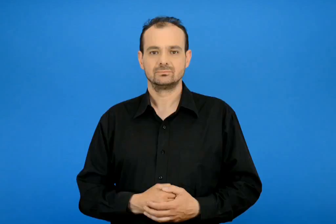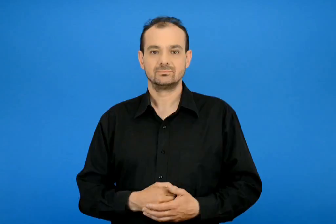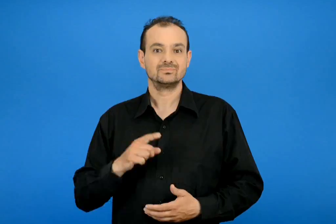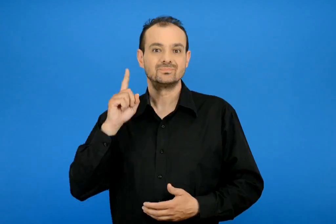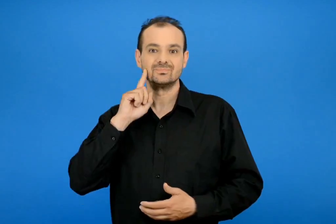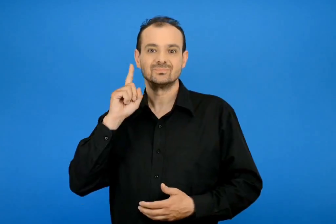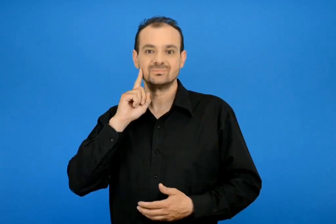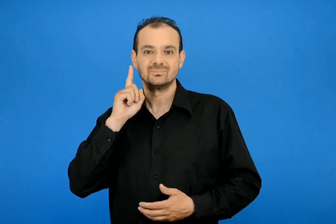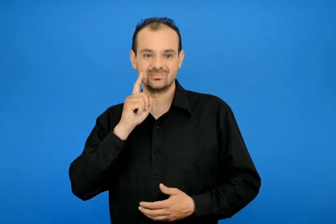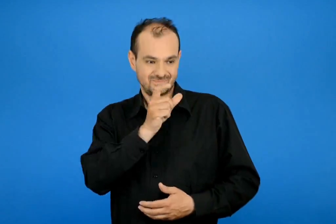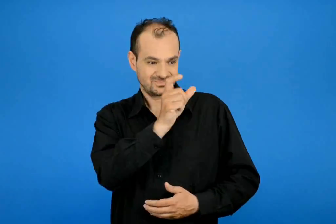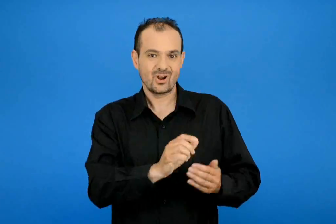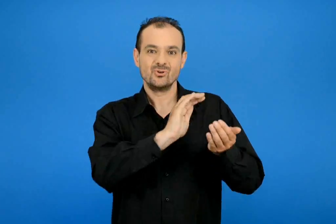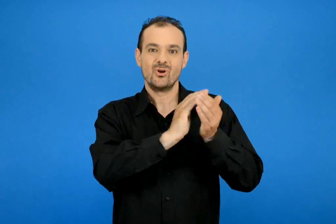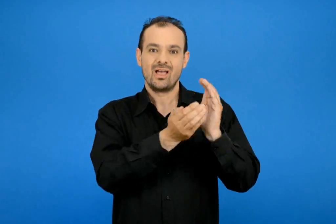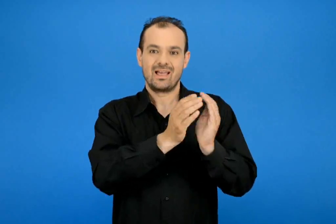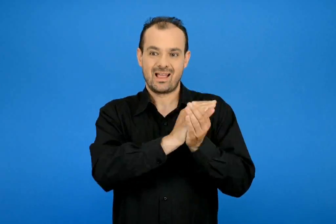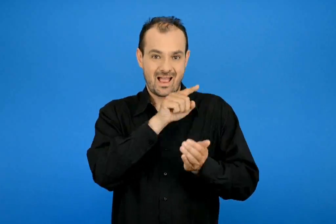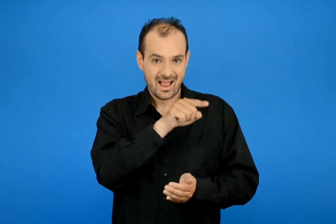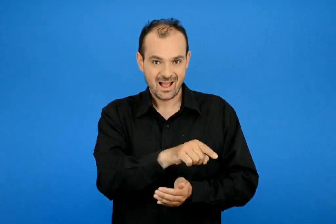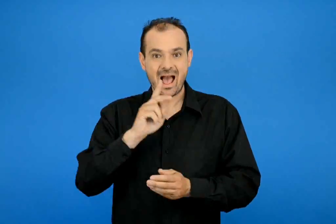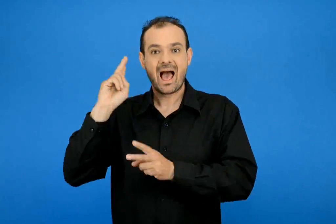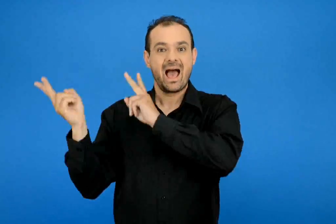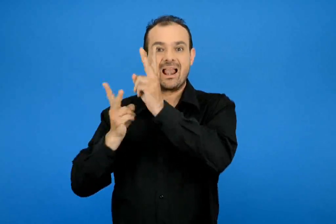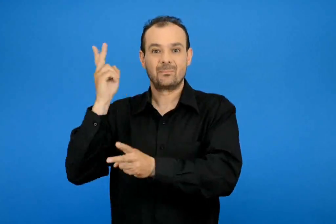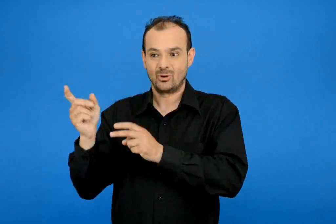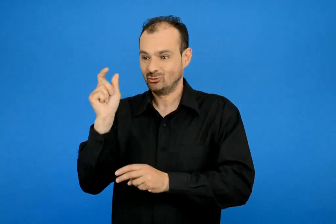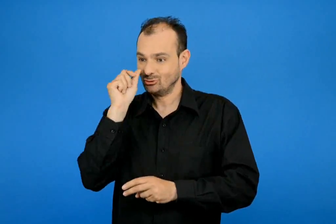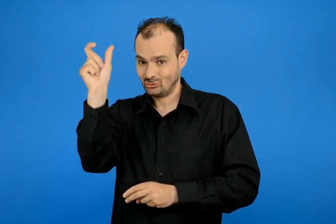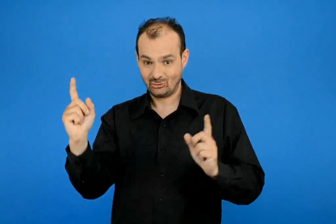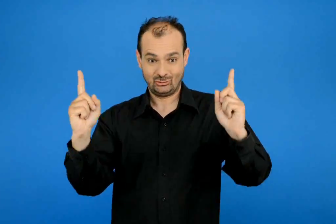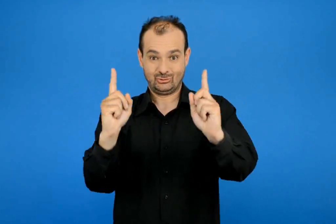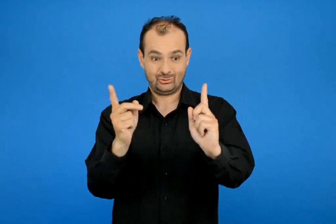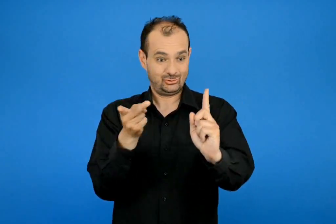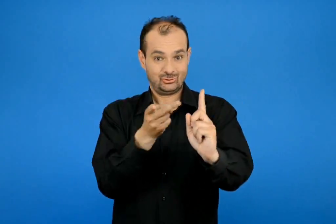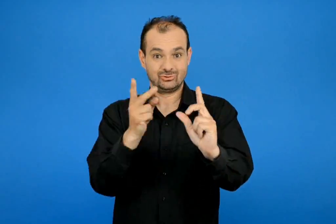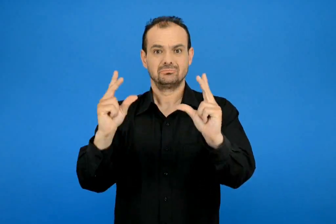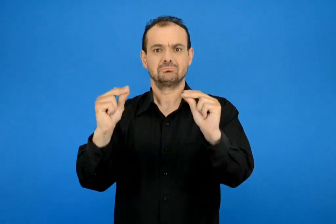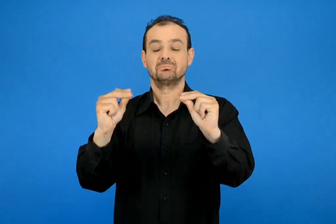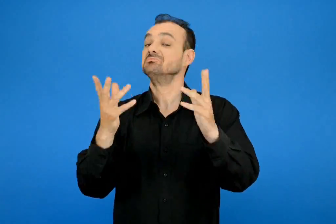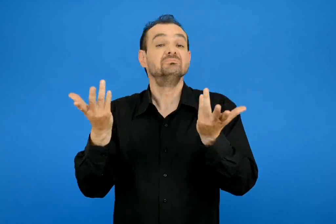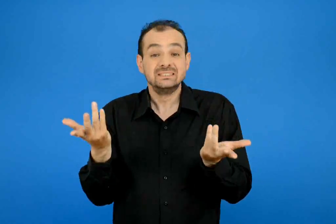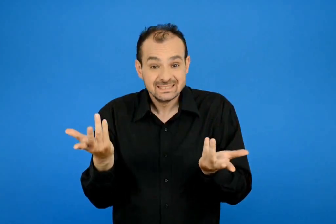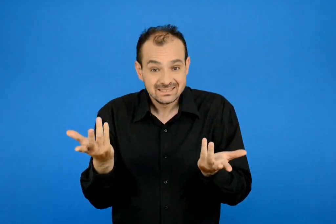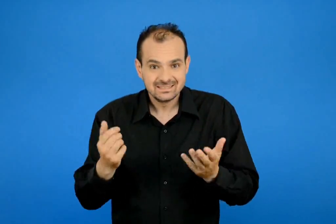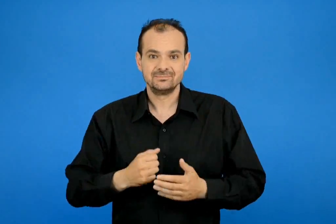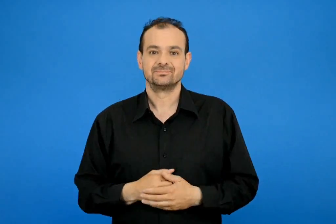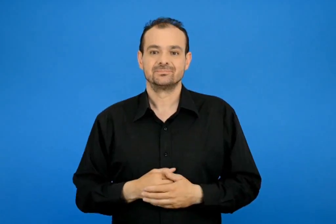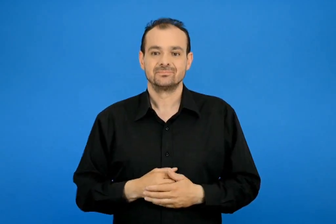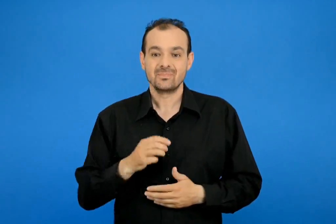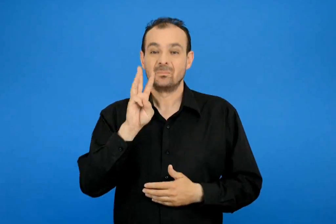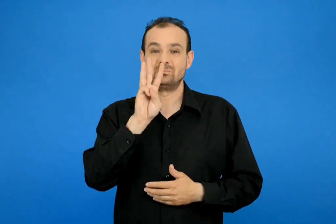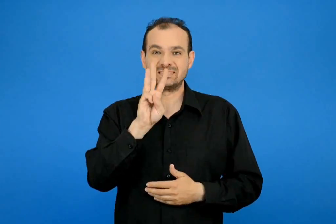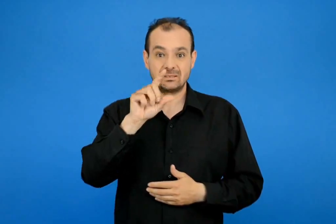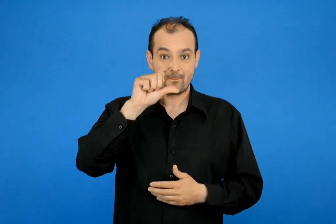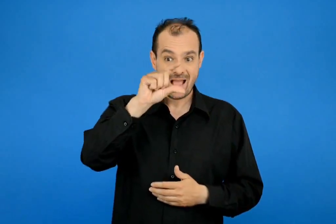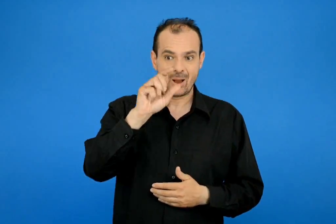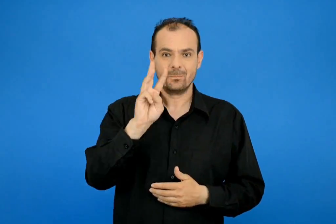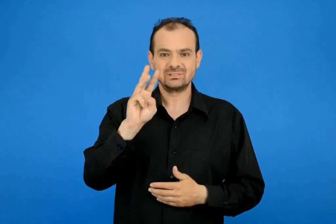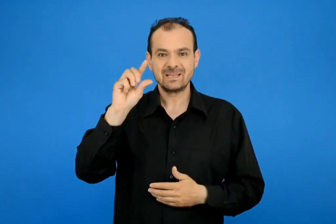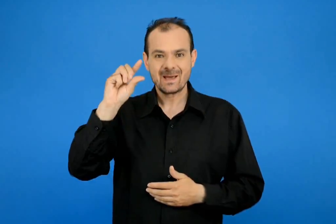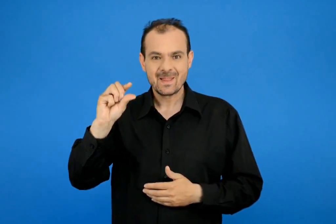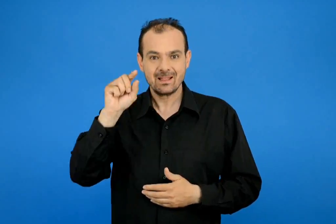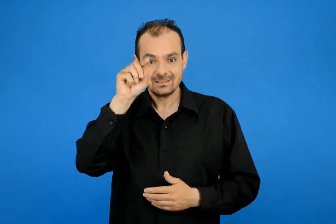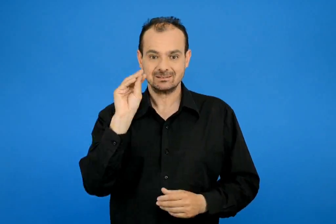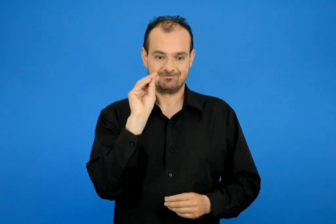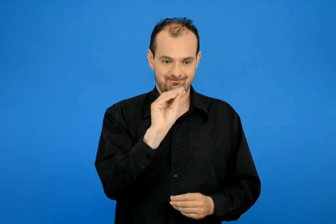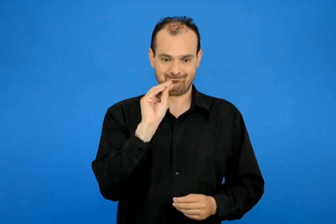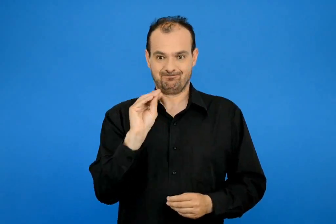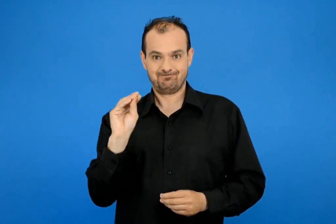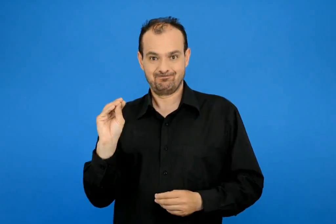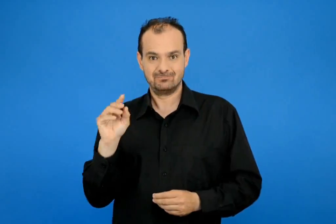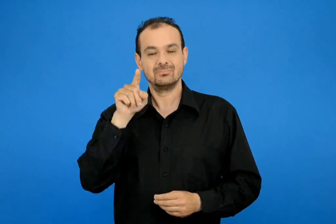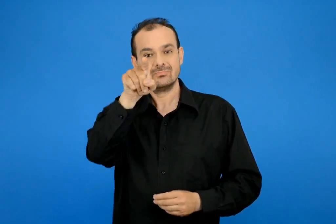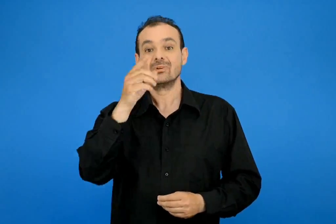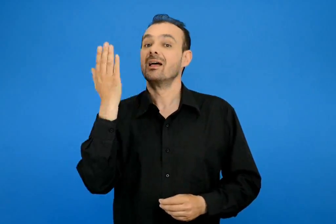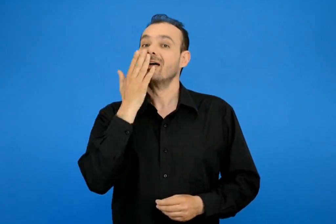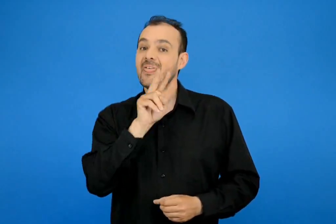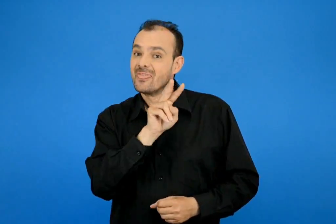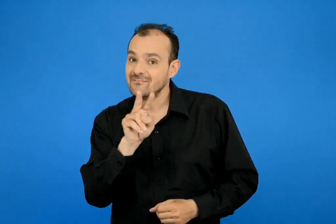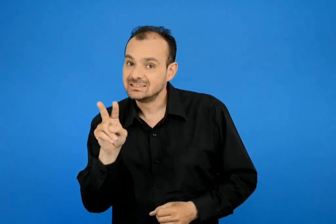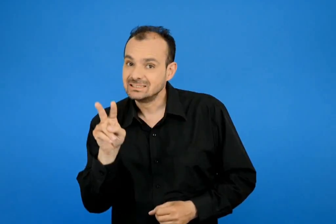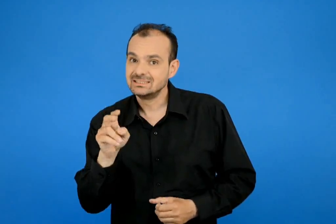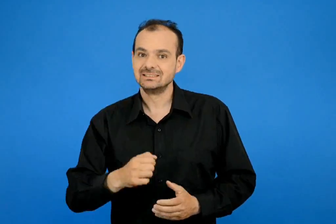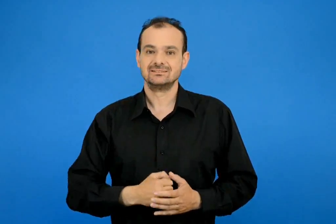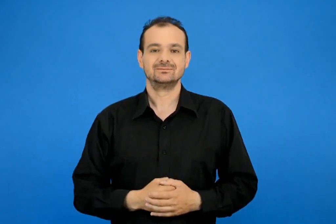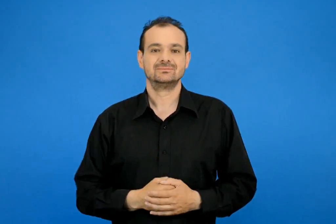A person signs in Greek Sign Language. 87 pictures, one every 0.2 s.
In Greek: τι συζητούν η χιονένια κι ο άνεμος ; συμπλήρωσε τα ψ ψ και διάβασε
